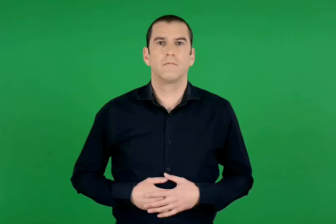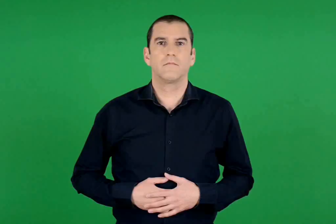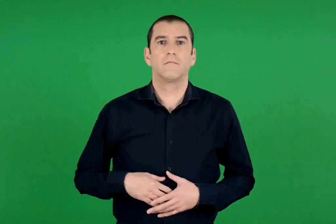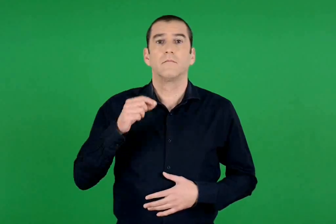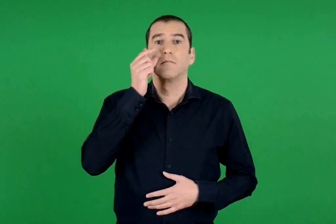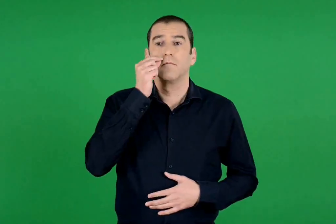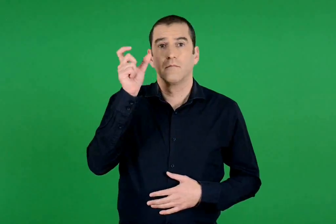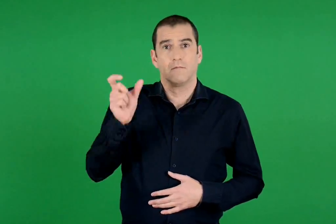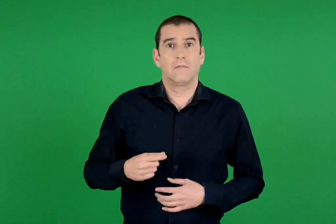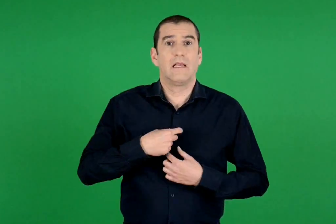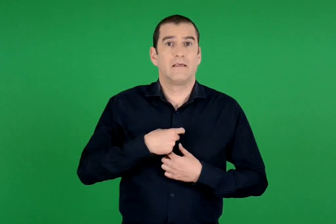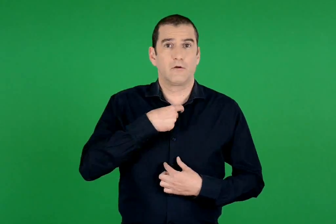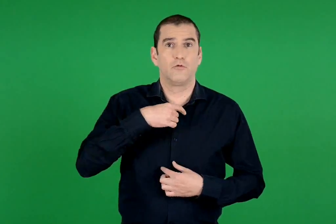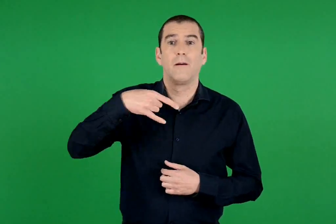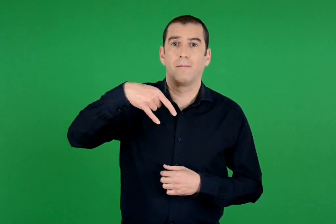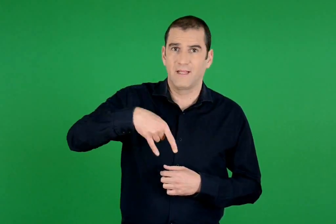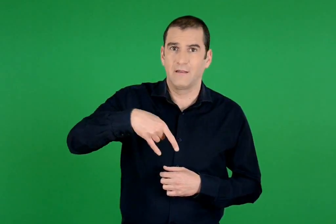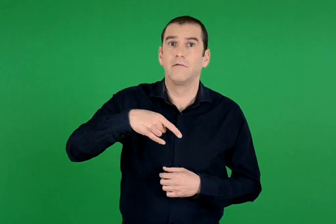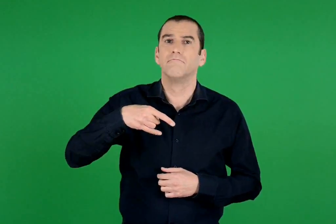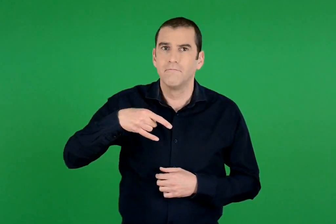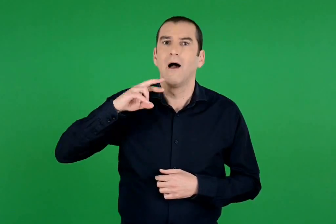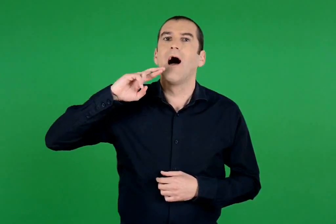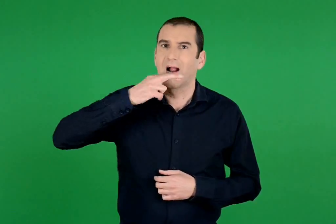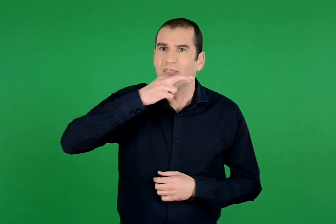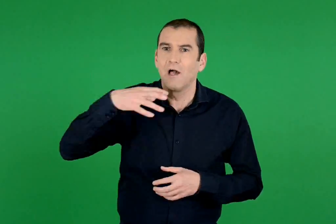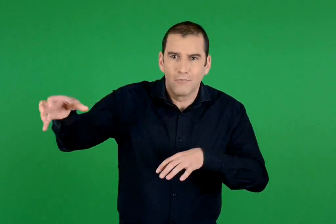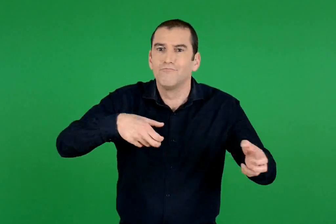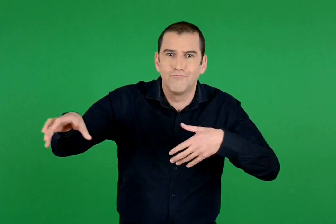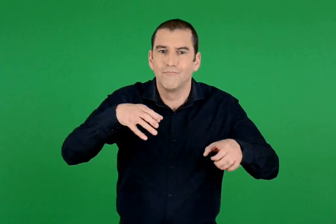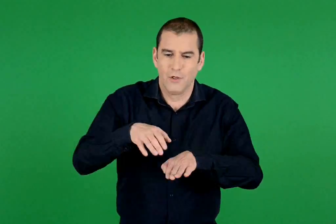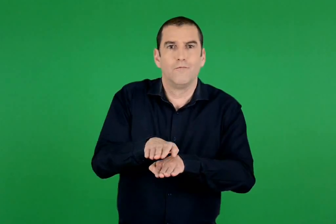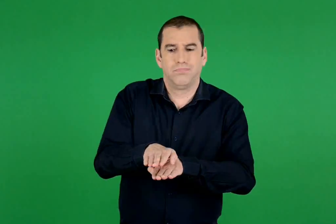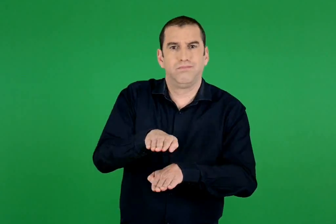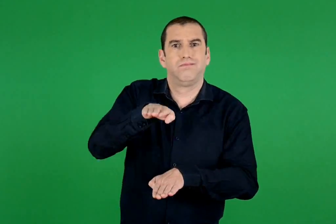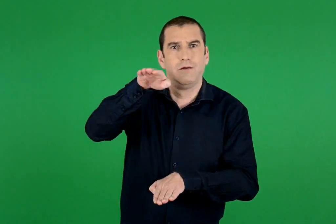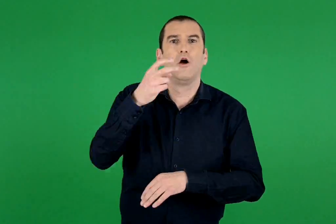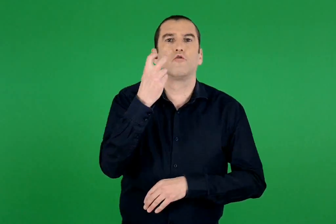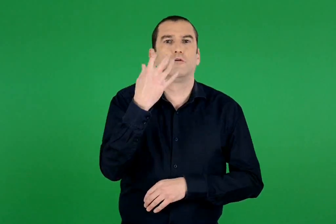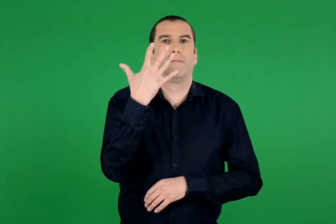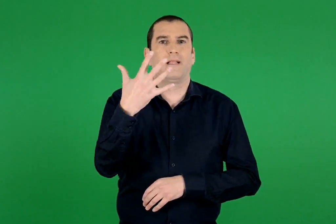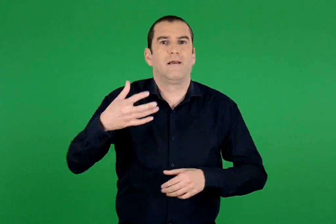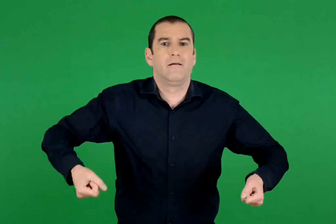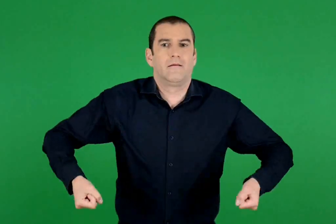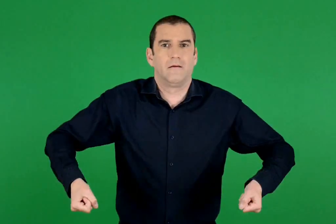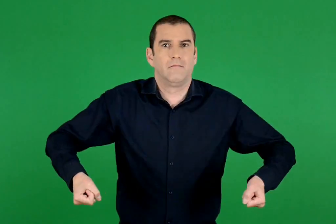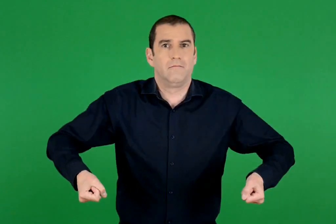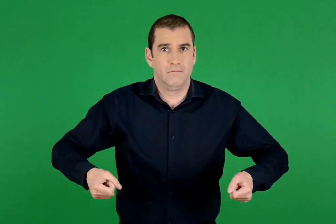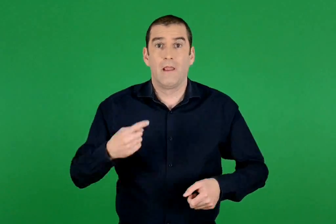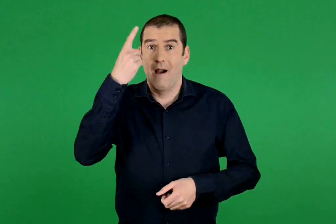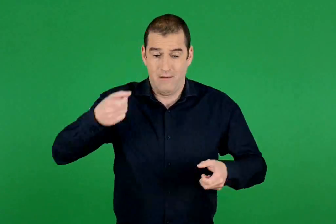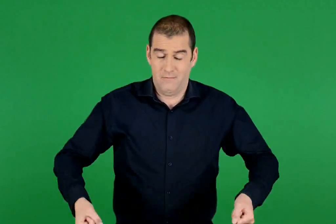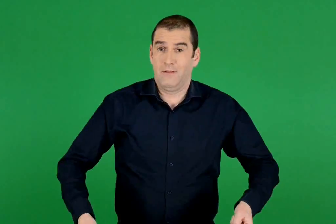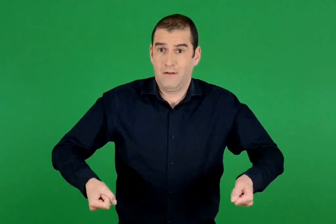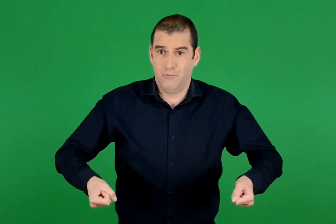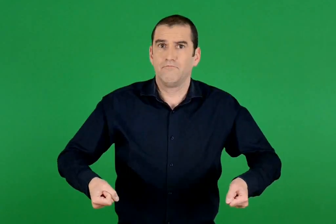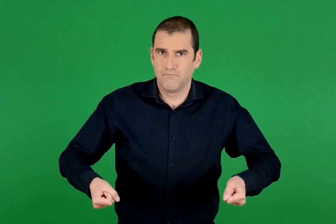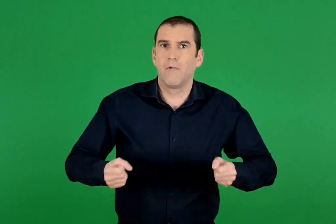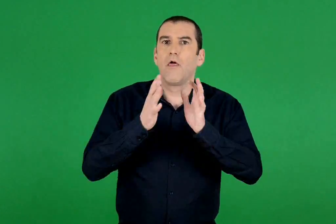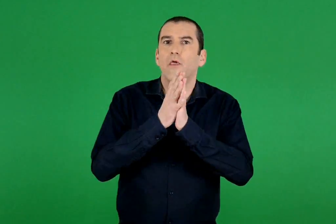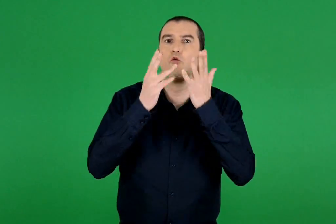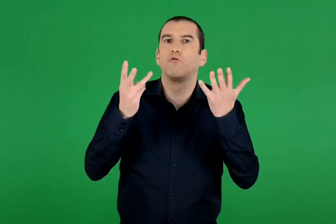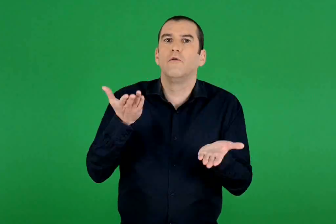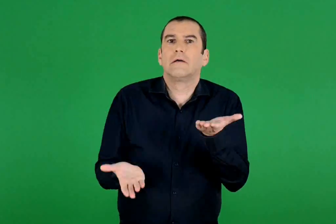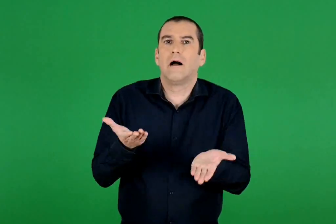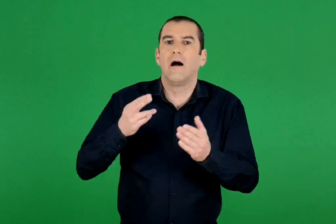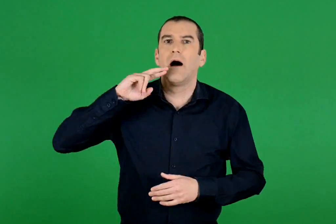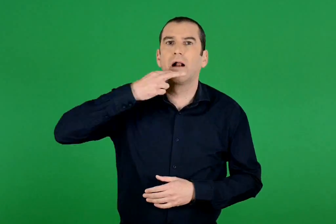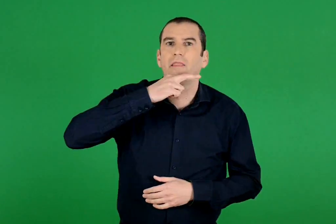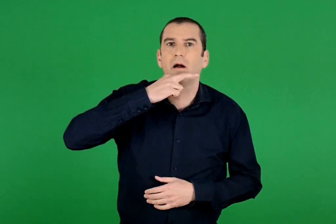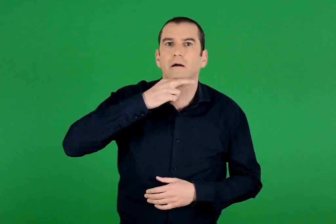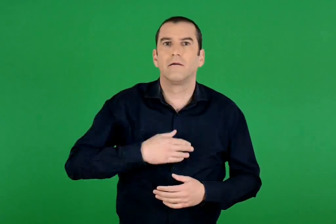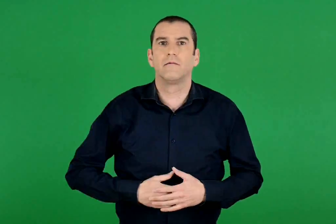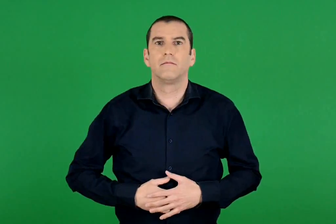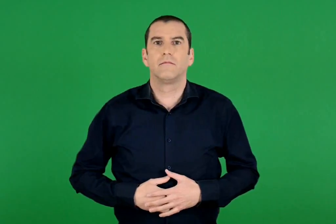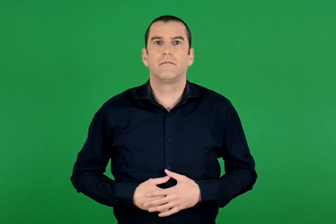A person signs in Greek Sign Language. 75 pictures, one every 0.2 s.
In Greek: ο κύριος παντελής μάζεψε και αχλάδια με τα οποία γέμισε 25 τελάρα. κάθε τελάρο χωράει 18 κιλά αχλάδια
